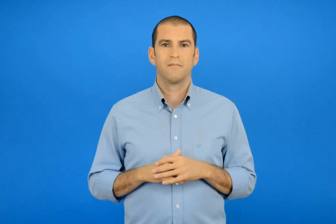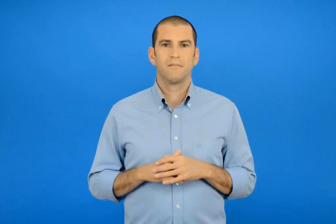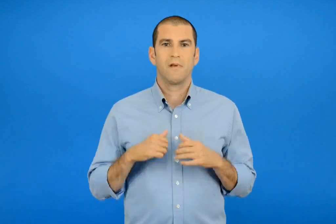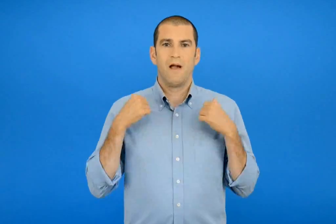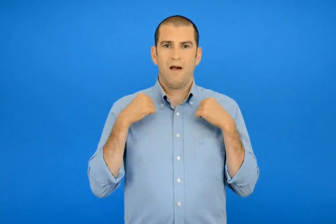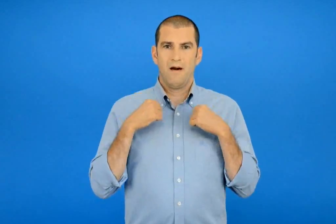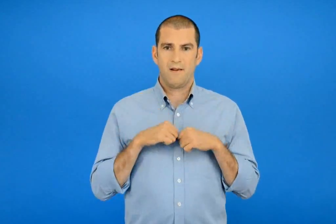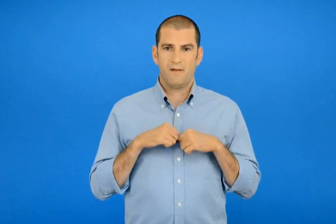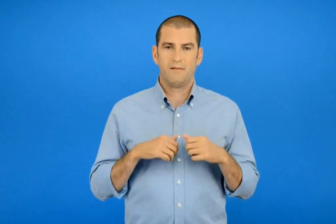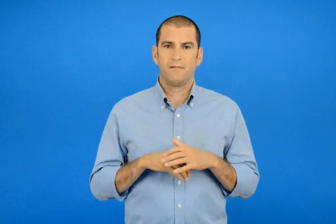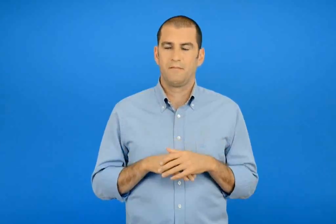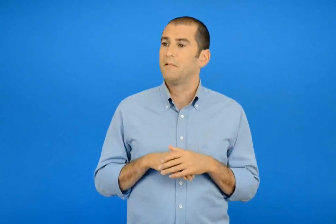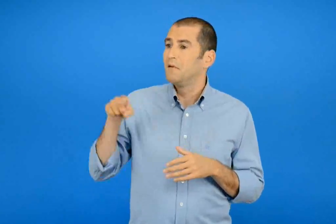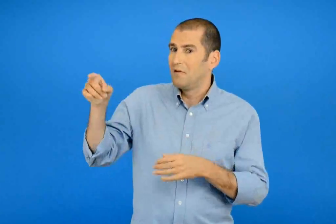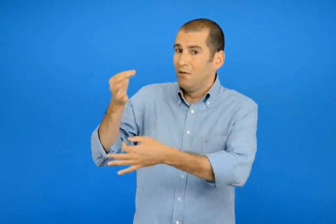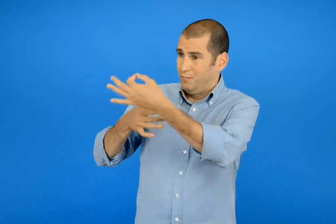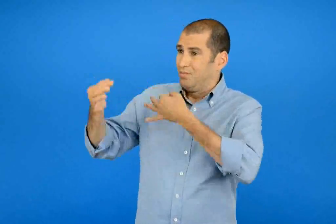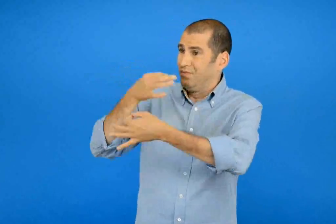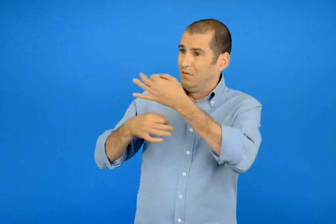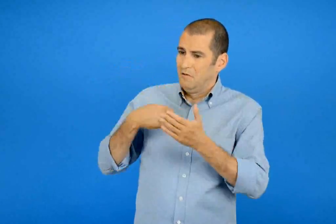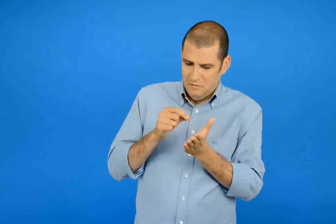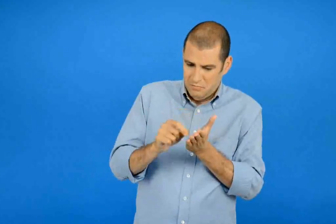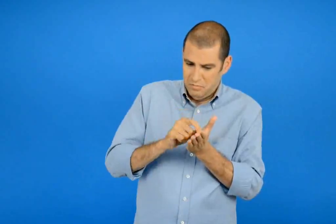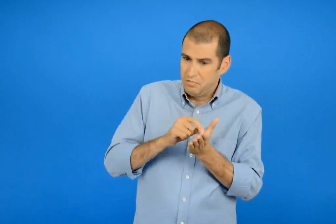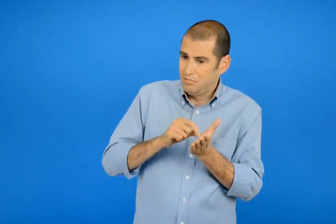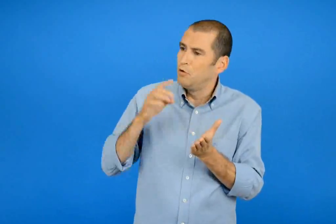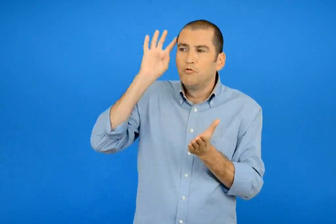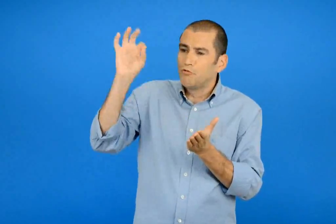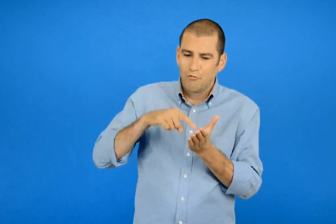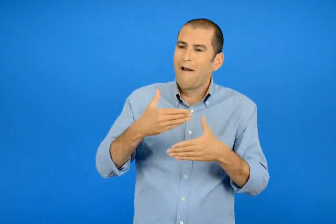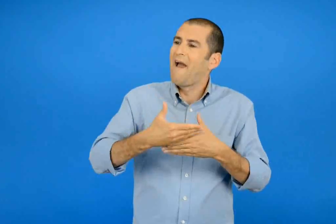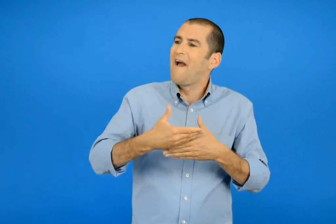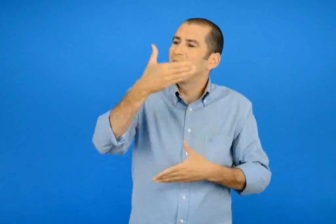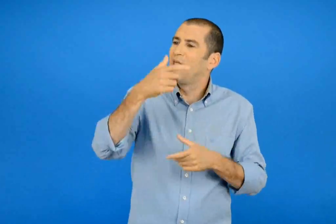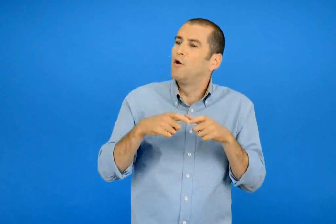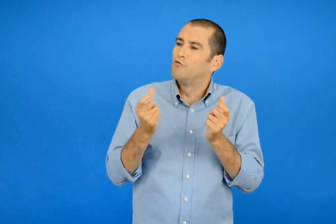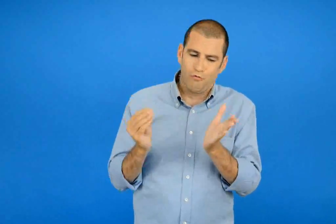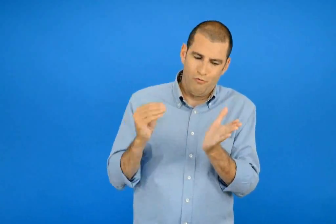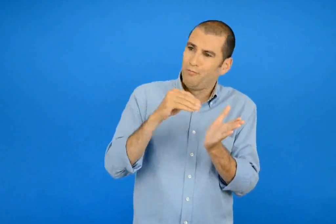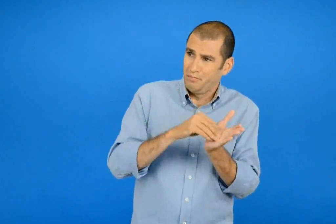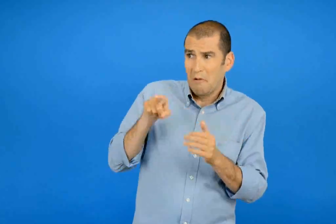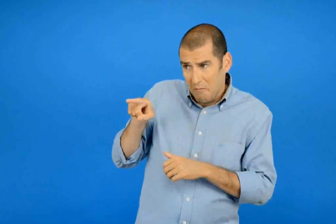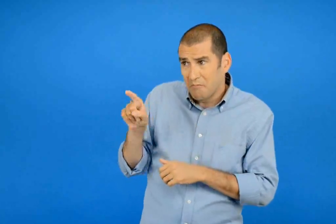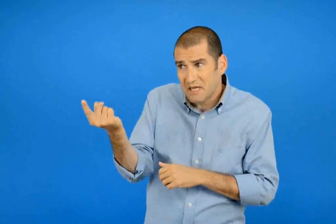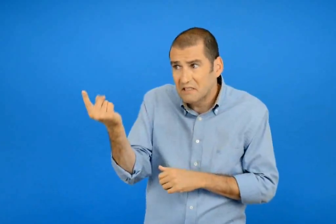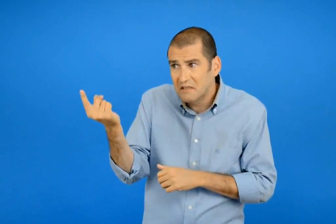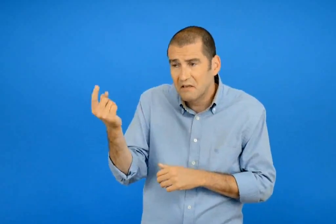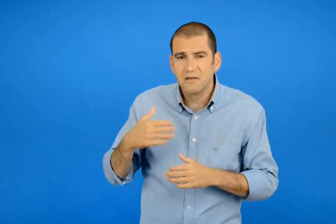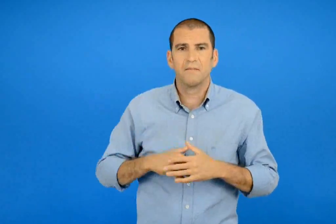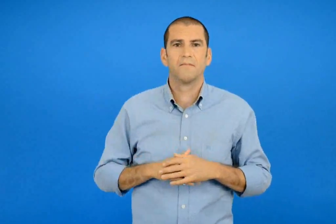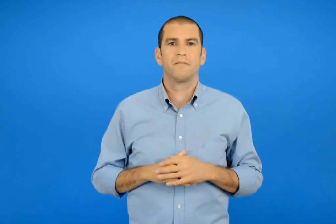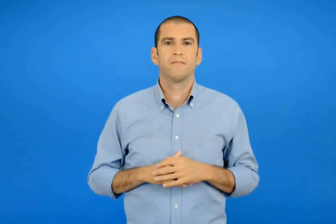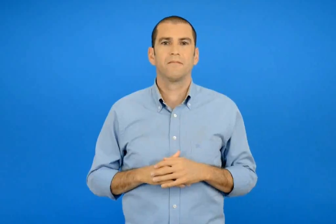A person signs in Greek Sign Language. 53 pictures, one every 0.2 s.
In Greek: αρμπεν σας πειράζει να γράφουμε αυτά που μας λέτε για να τα βάλουμε στην εφημερίδα της τάξης μας ;
